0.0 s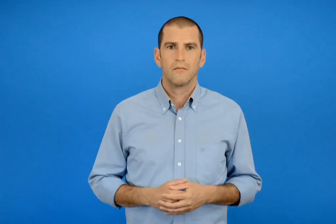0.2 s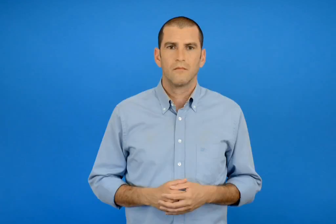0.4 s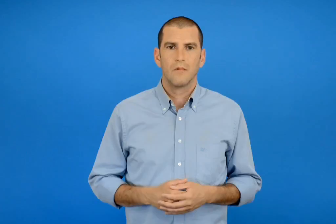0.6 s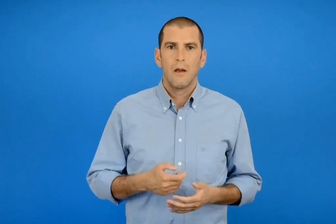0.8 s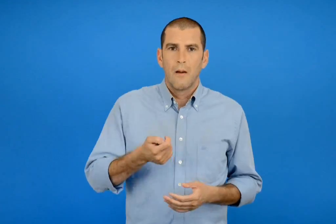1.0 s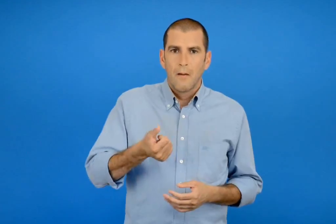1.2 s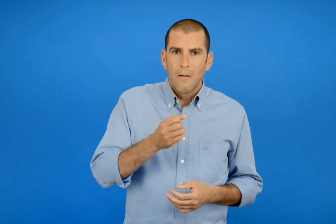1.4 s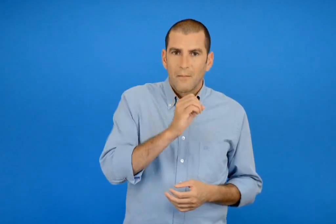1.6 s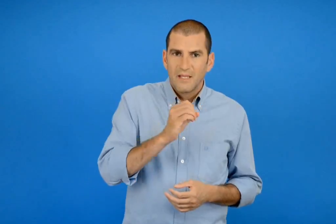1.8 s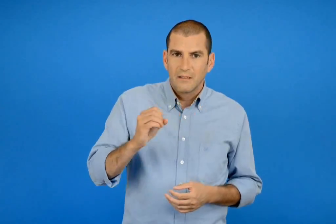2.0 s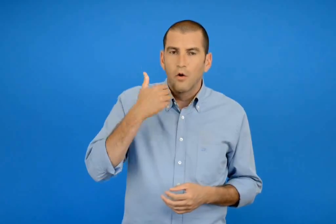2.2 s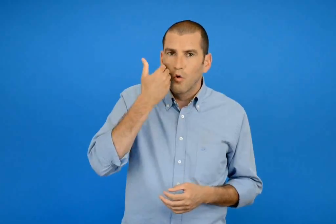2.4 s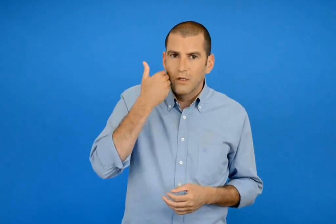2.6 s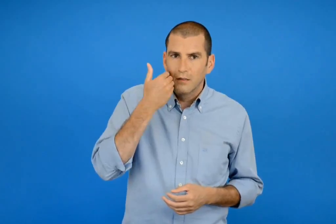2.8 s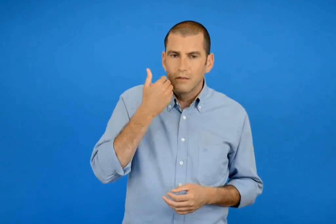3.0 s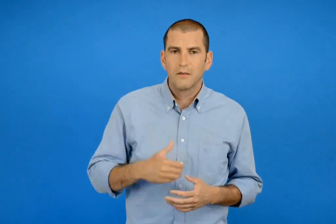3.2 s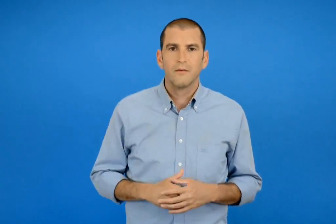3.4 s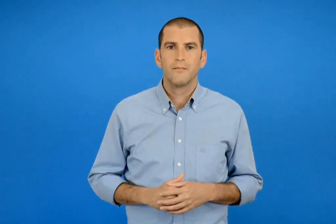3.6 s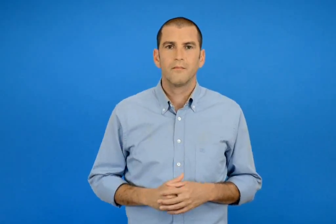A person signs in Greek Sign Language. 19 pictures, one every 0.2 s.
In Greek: κόκκινες μπίλιες
